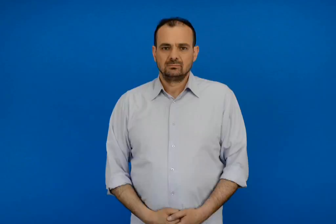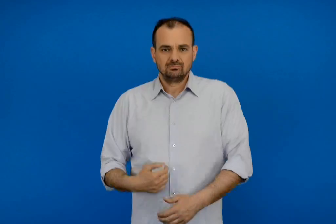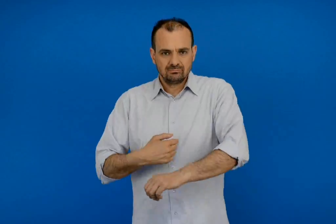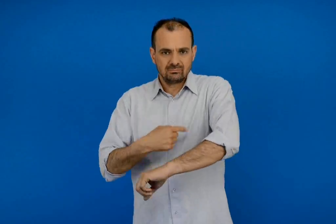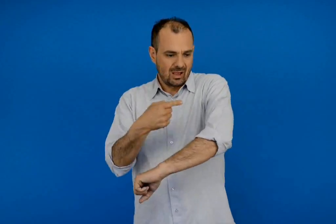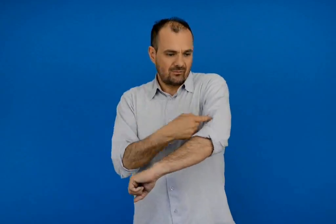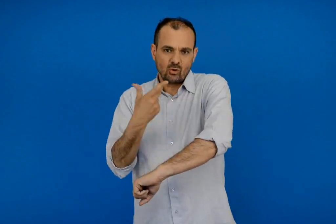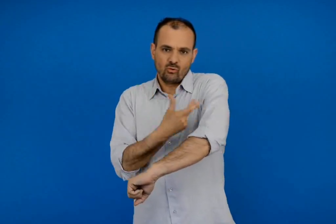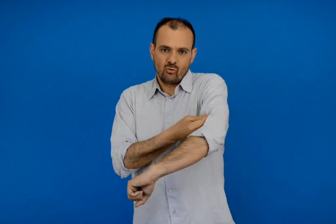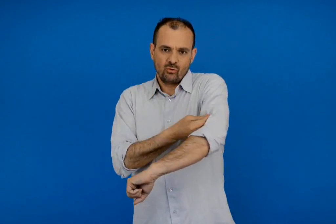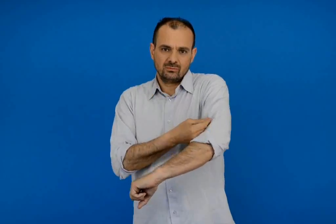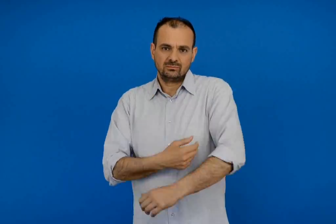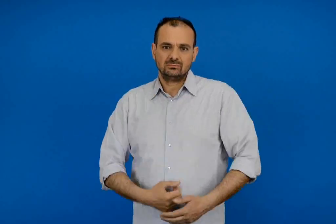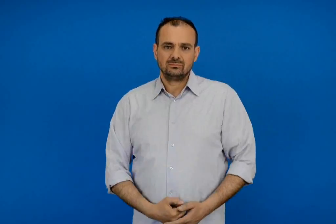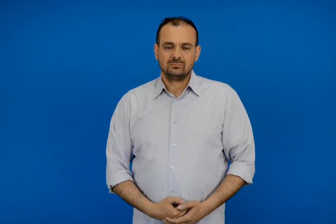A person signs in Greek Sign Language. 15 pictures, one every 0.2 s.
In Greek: κάνω εμβόλιο
